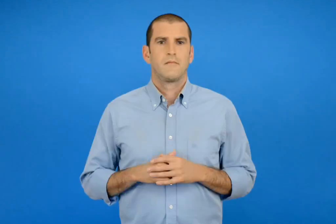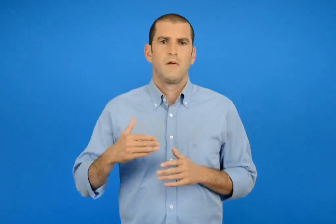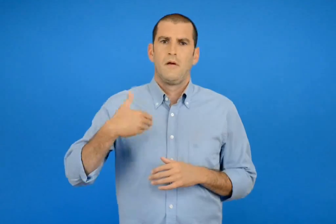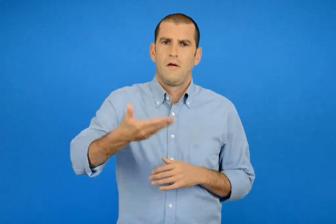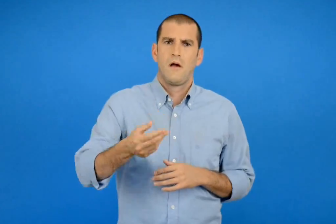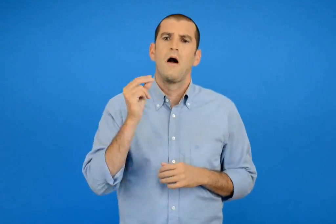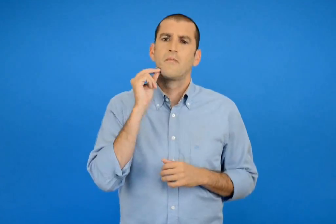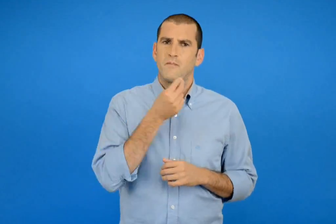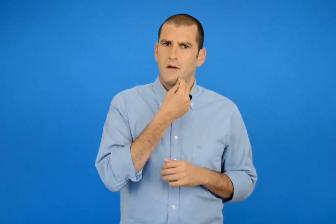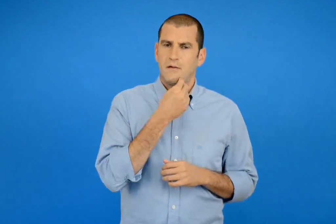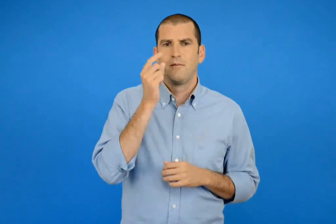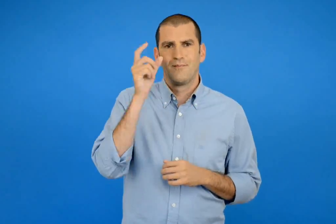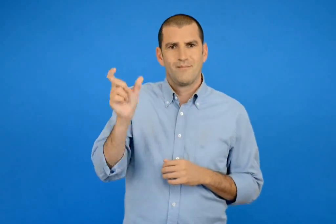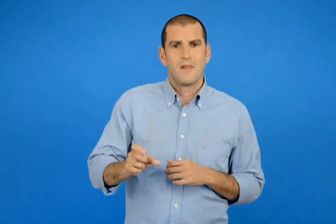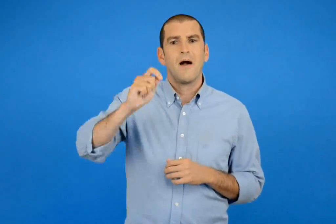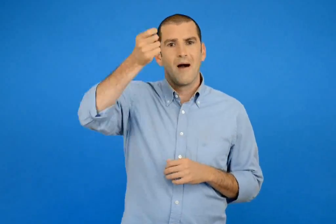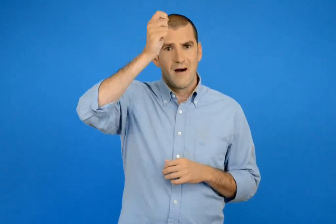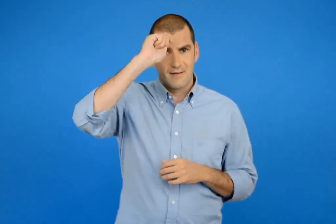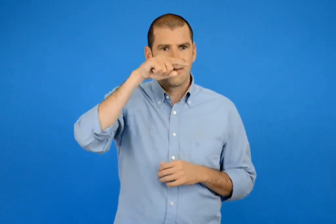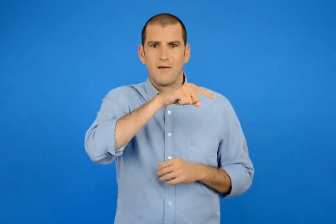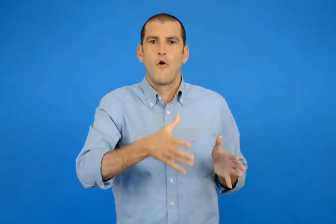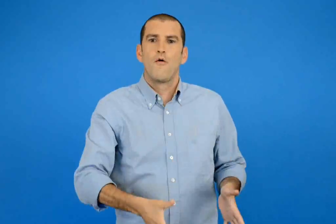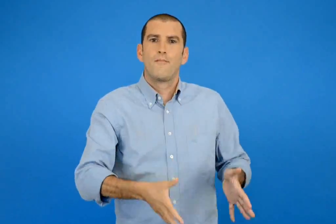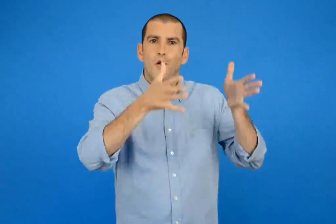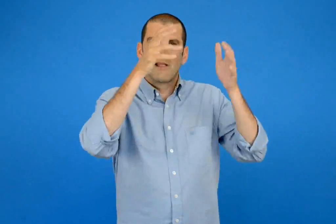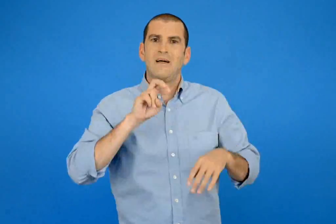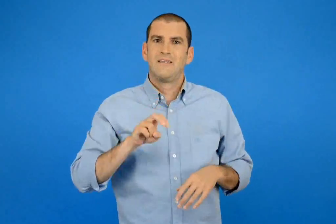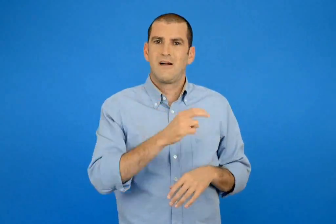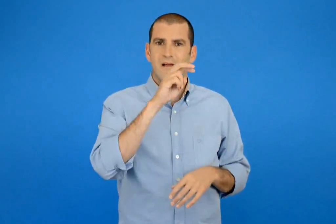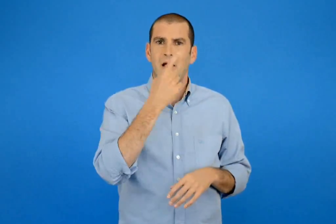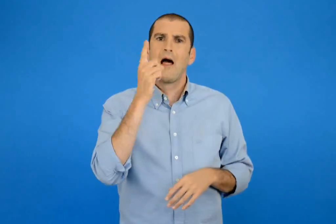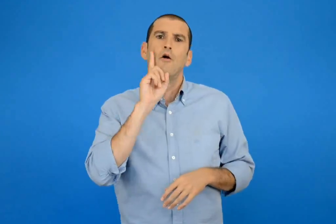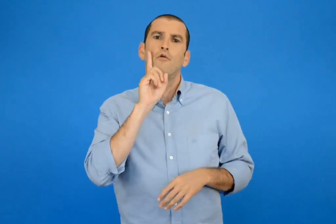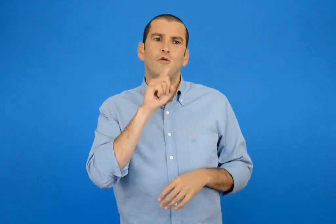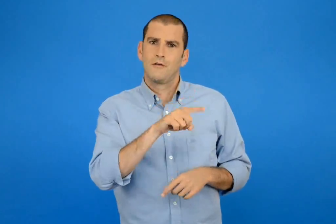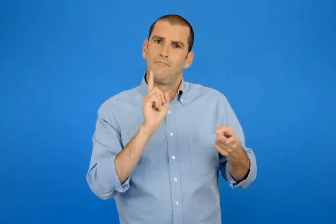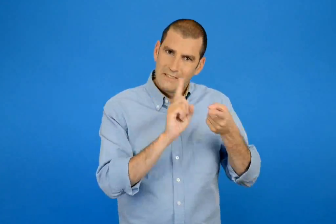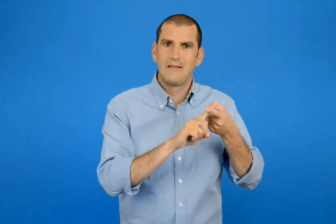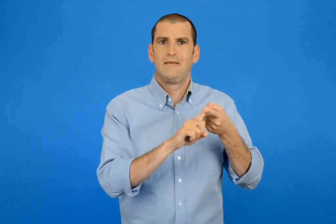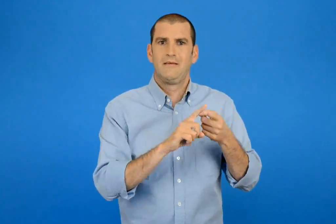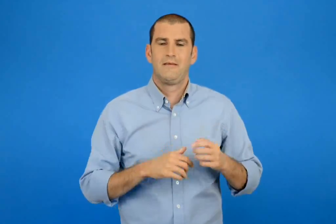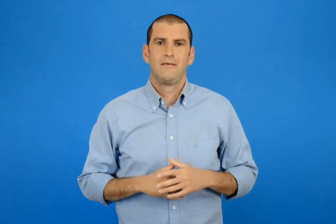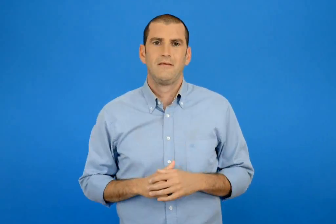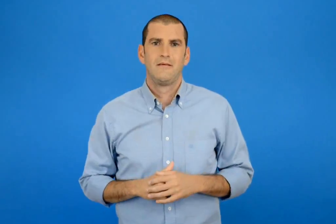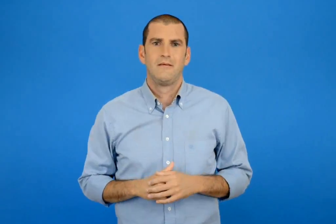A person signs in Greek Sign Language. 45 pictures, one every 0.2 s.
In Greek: το επόμενο απόγευμα ο άρης συνάντησε στη σκάλα της πολυκατοικίας ένα κορίτσι
